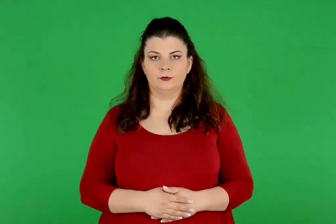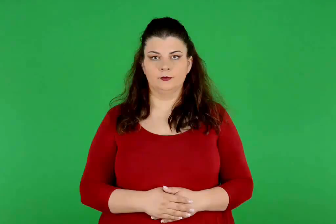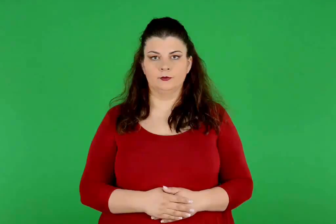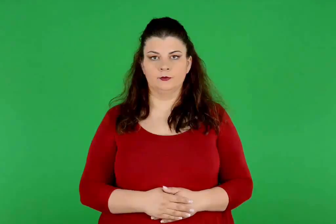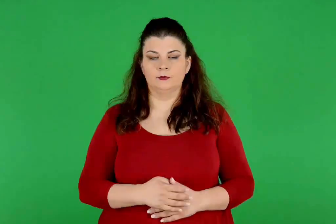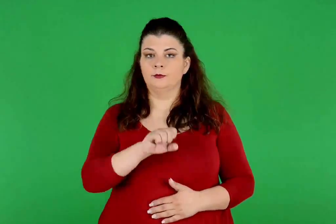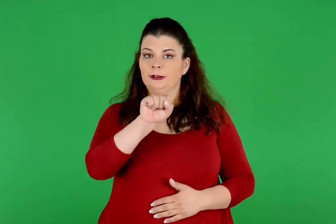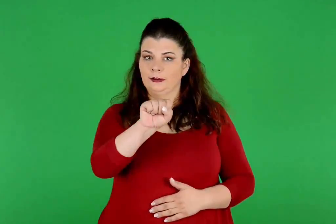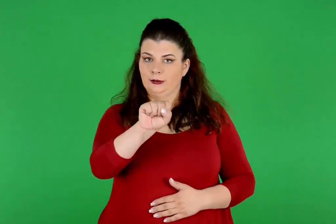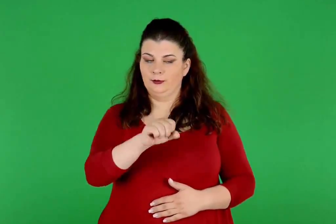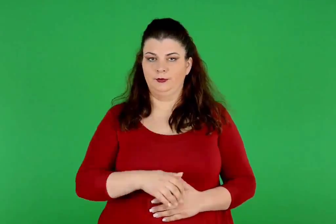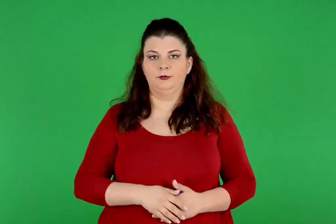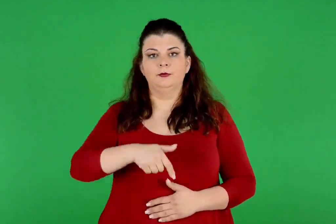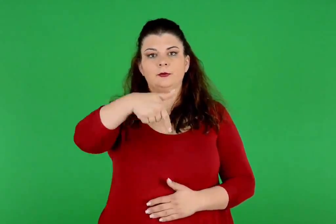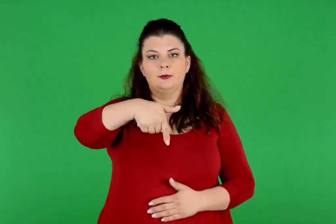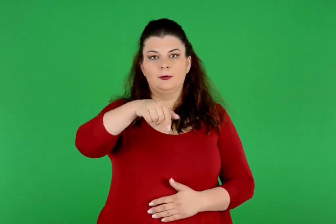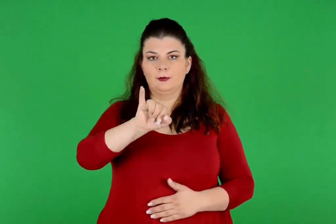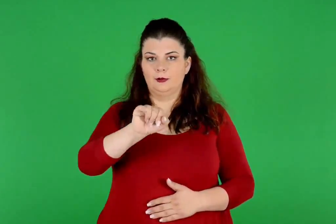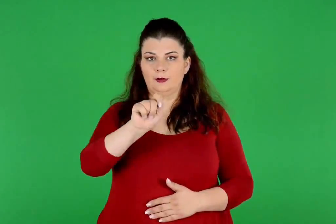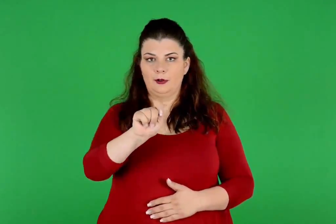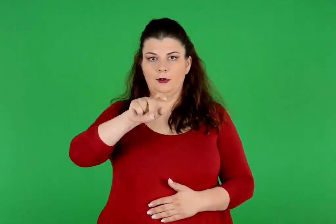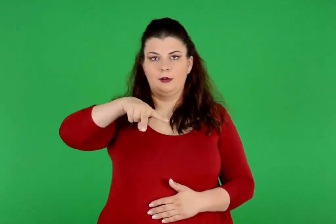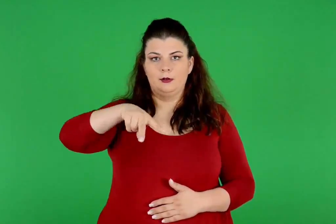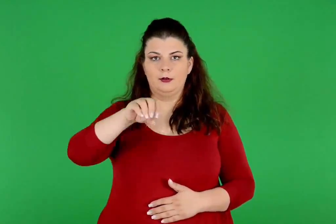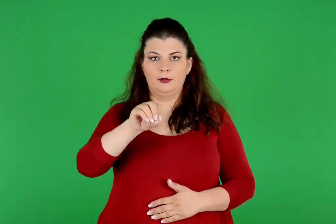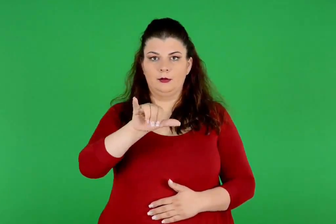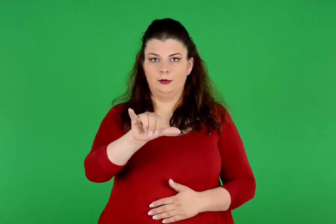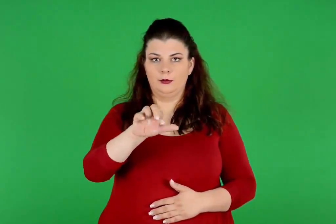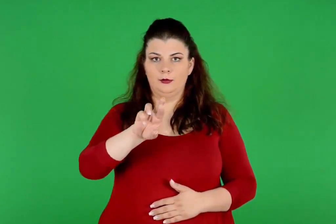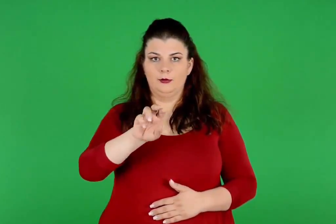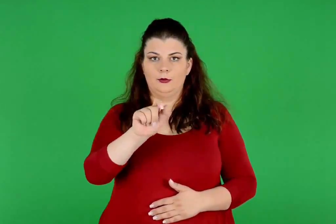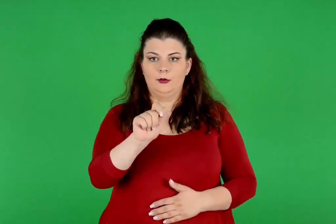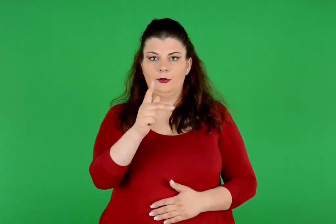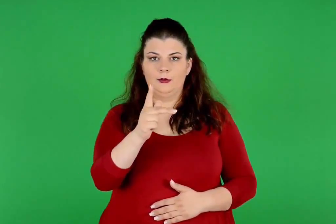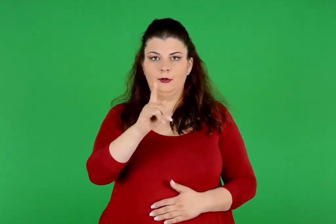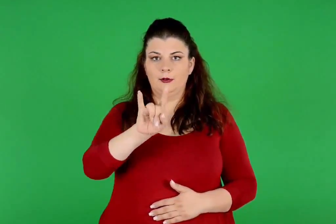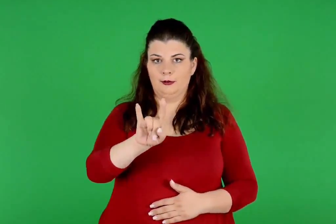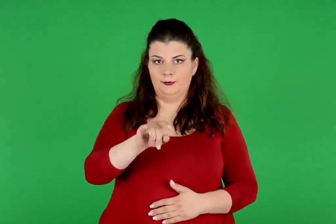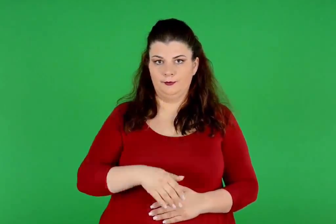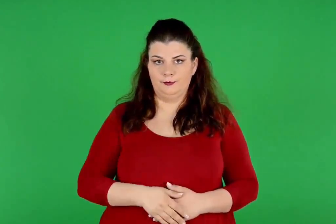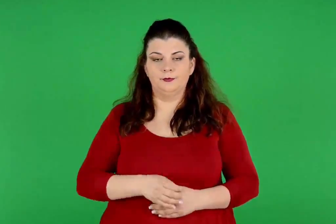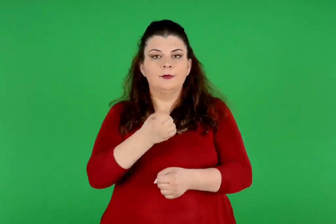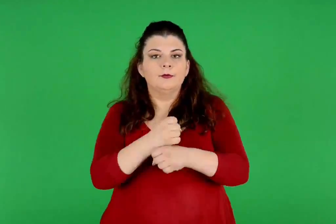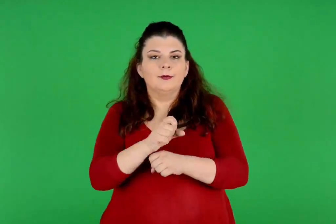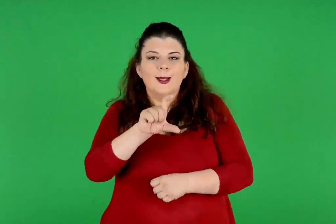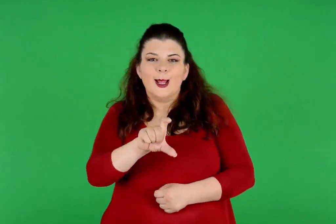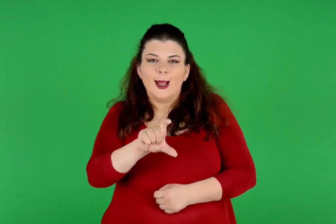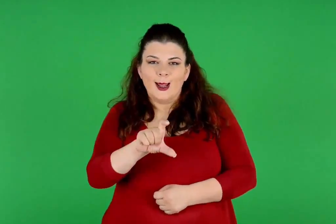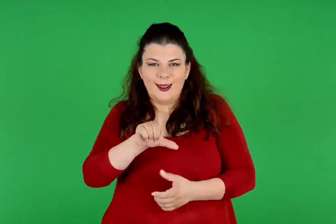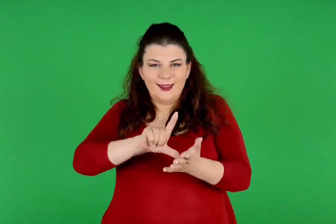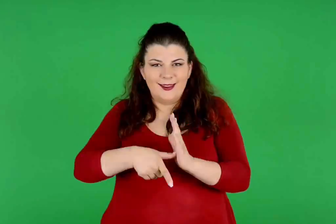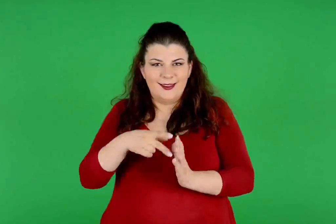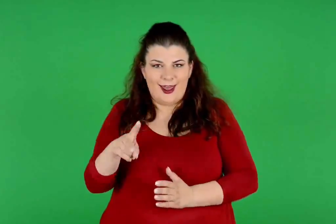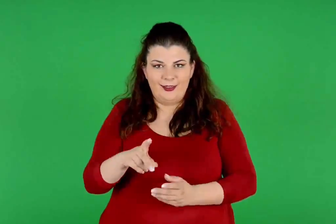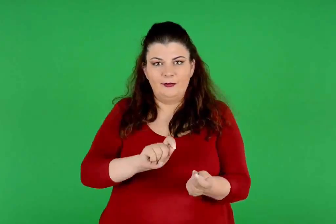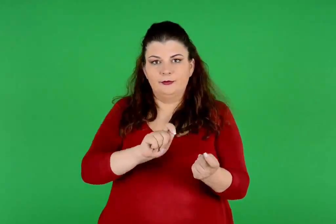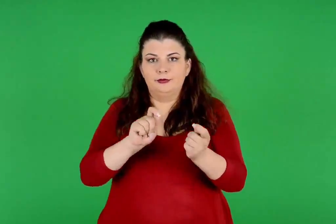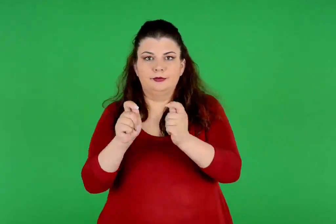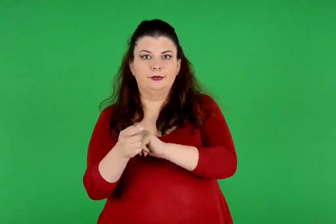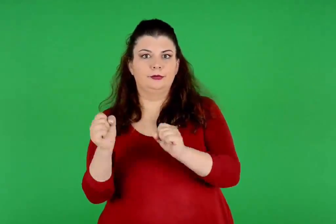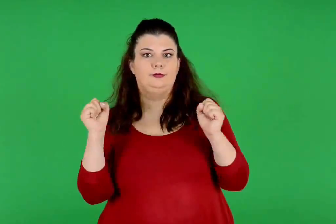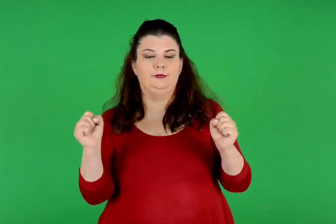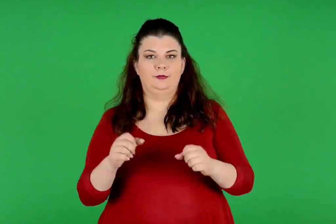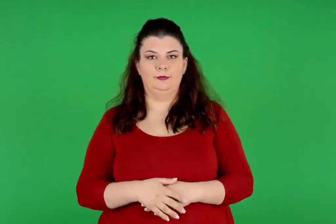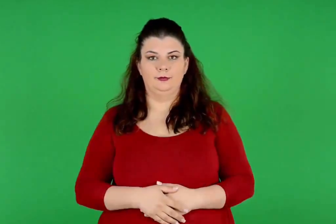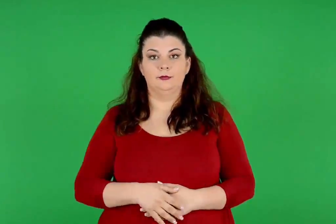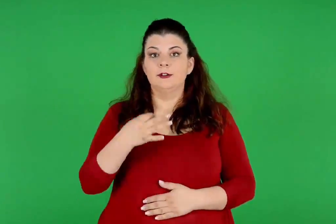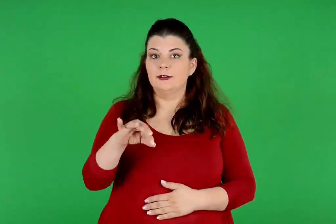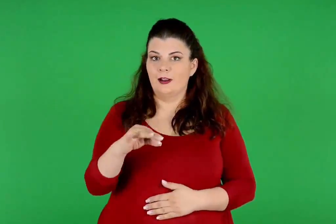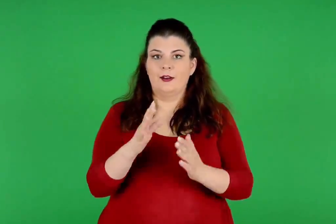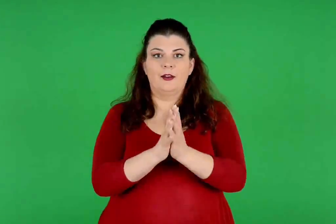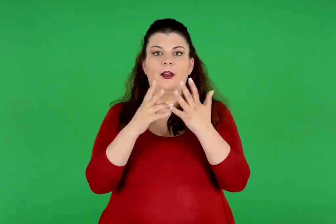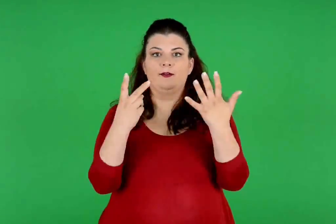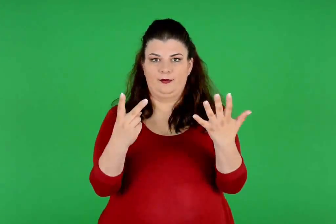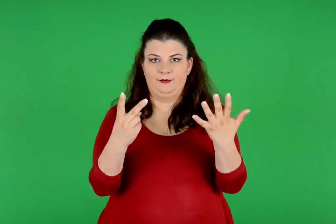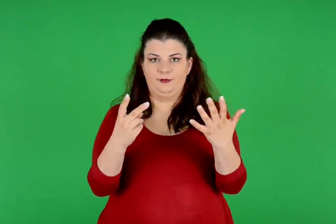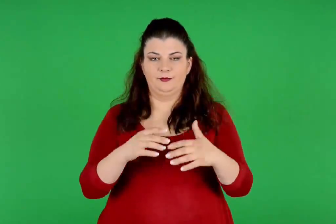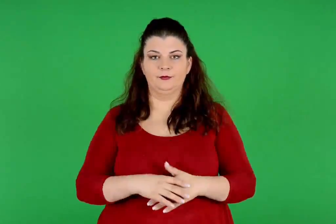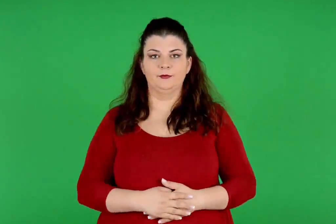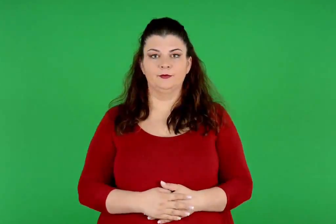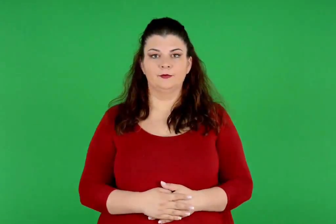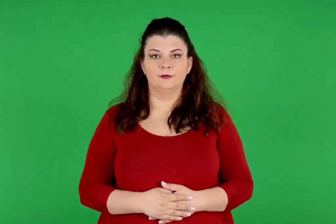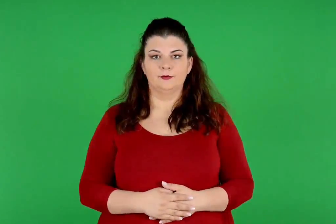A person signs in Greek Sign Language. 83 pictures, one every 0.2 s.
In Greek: ς. γιαλουράκη , τα κυκλαδικά ειδώλια ζωντανεύουν , σελ. 17
